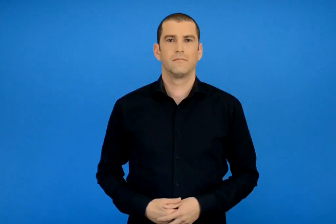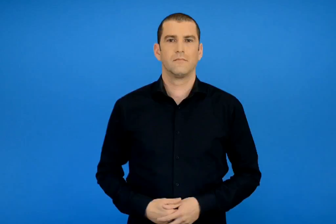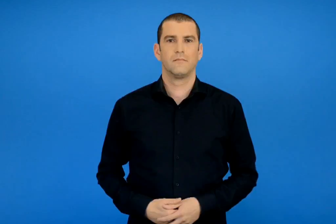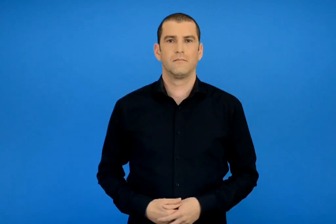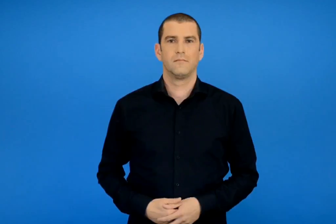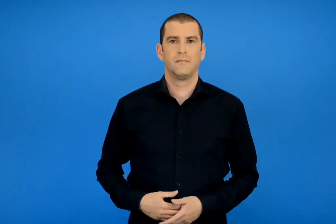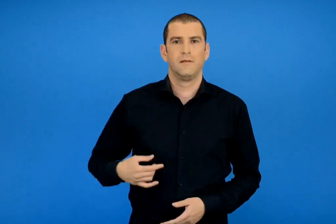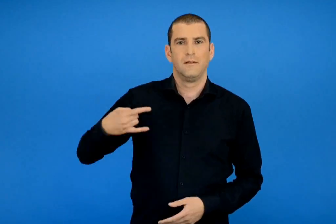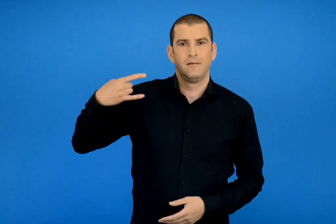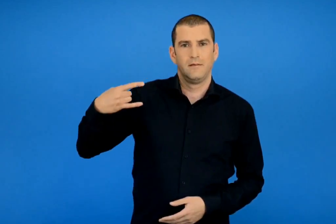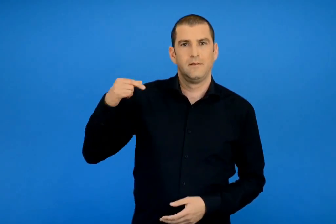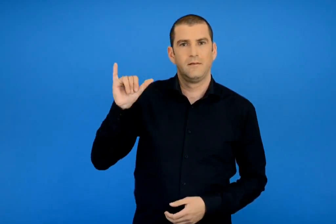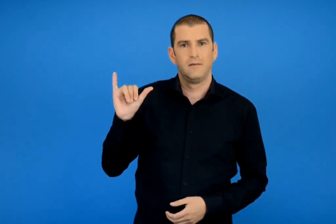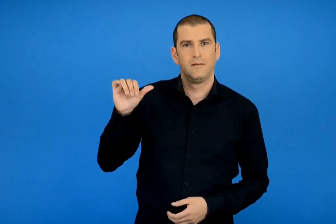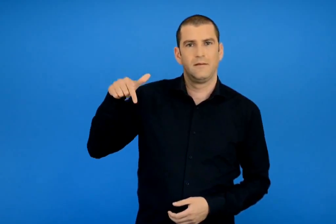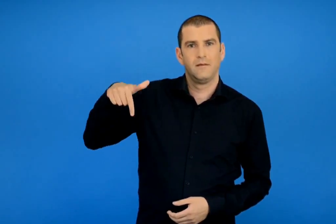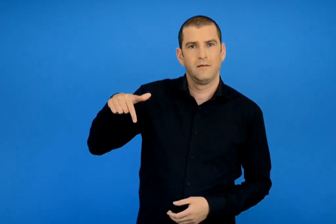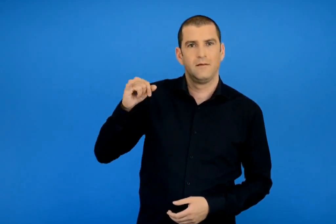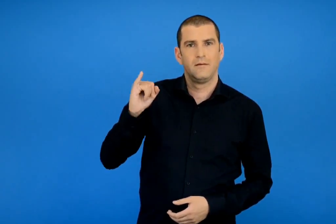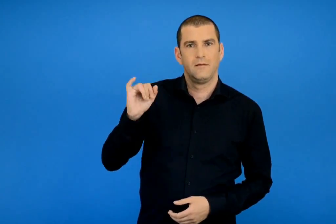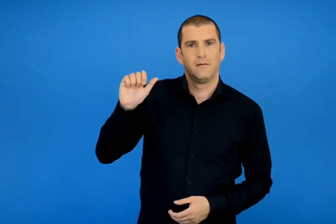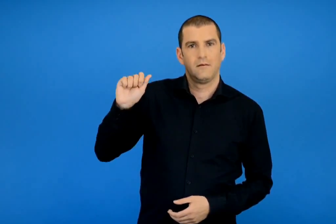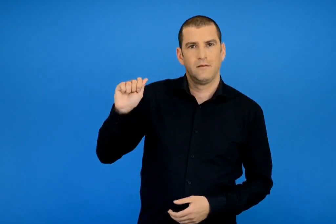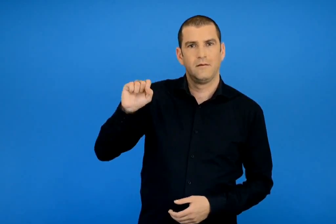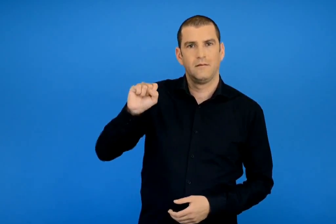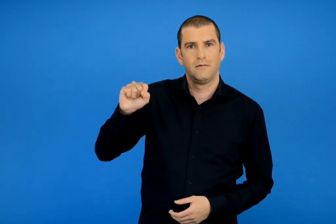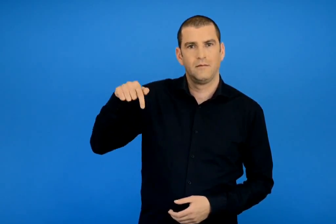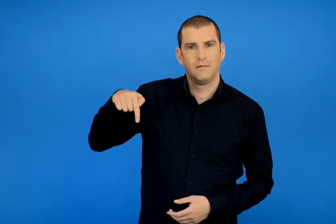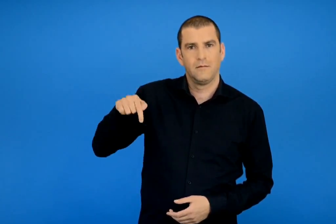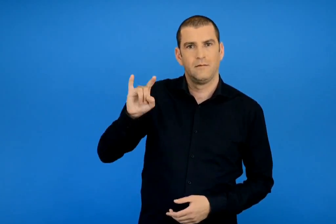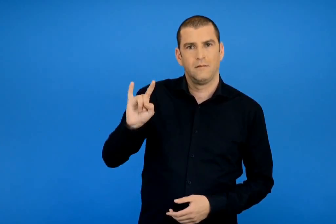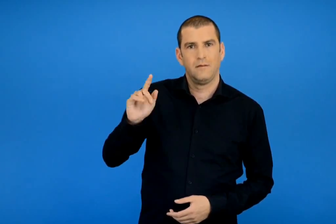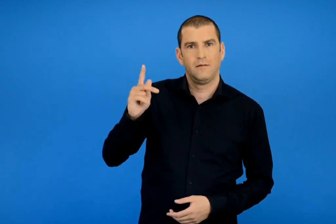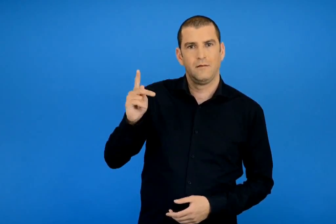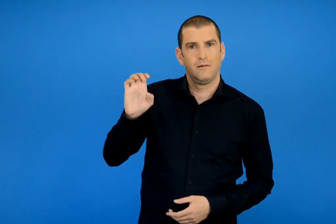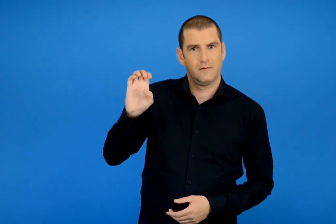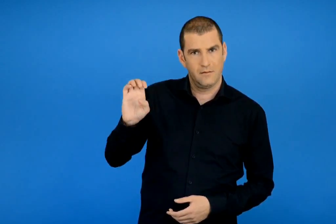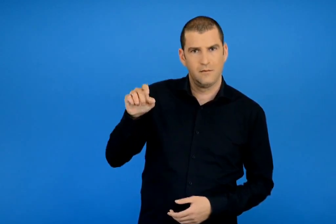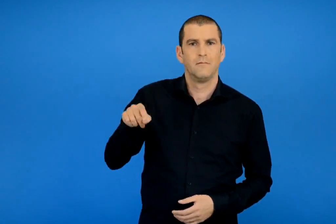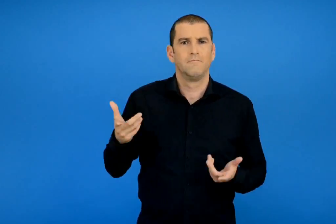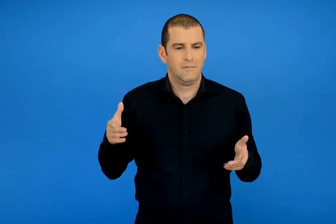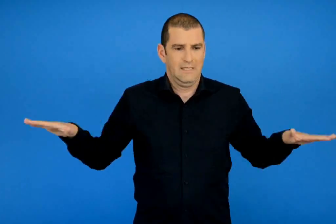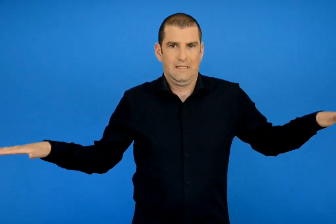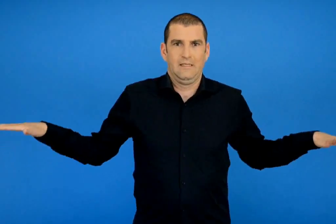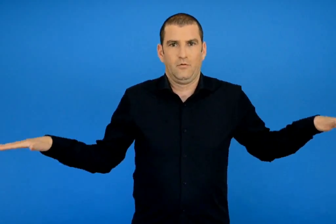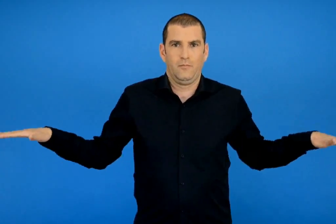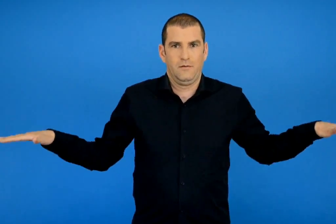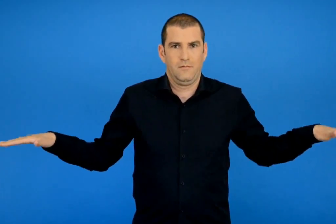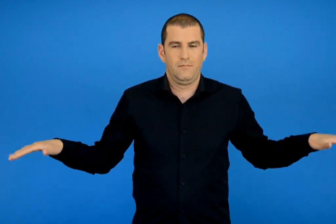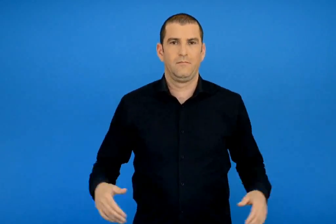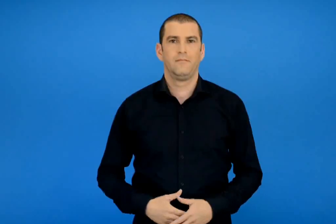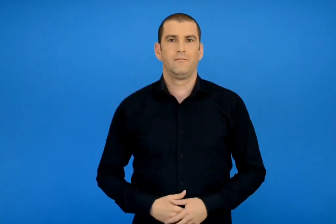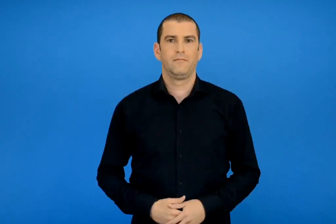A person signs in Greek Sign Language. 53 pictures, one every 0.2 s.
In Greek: ζυγιάστηκε ισορρόπησε
